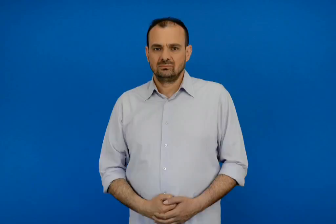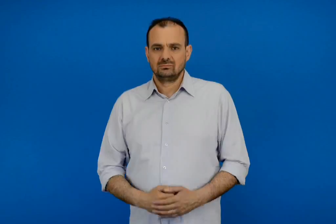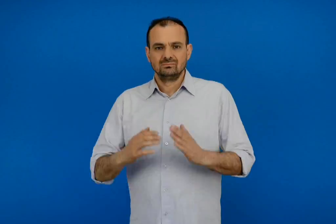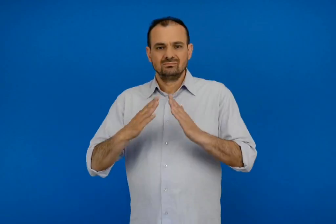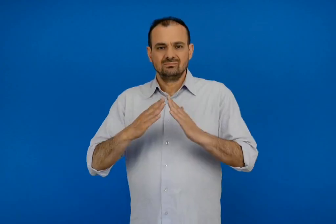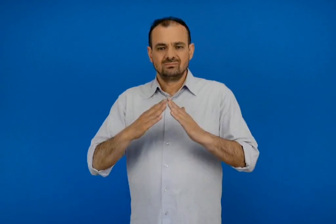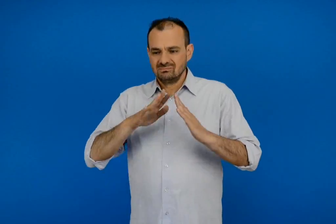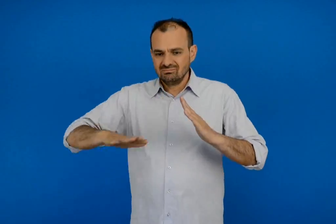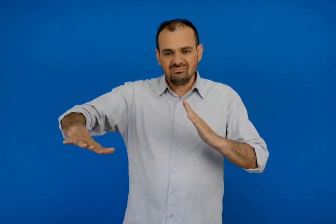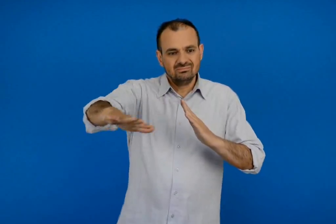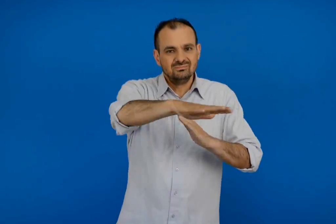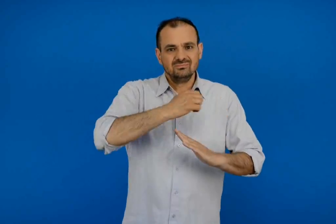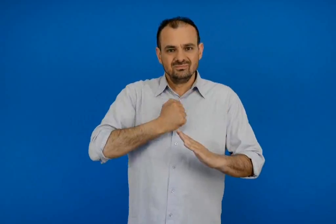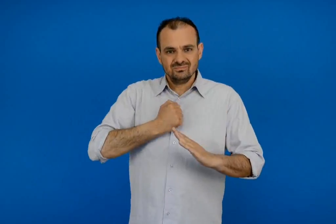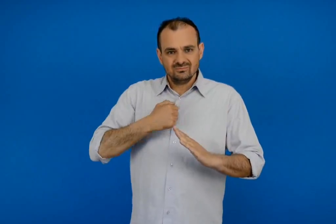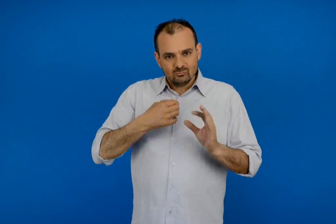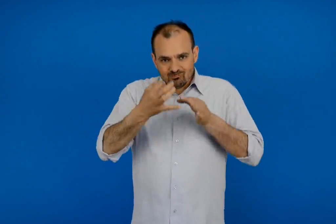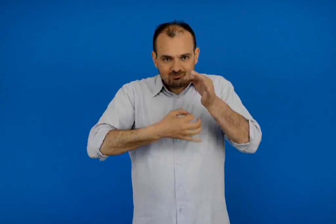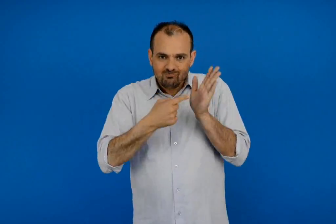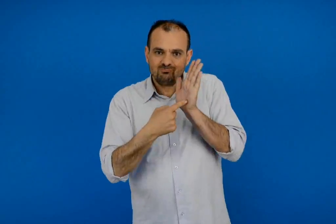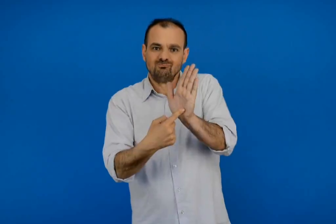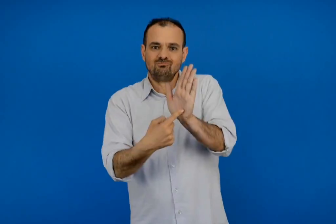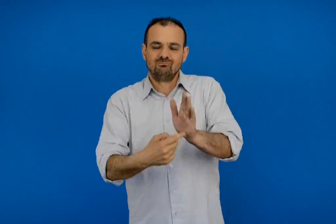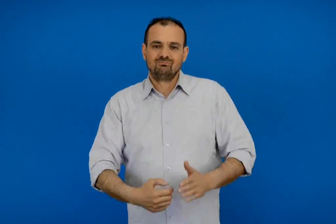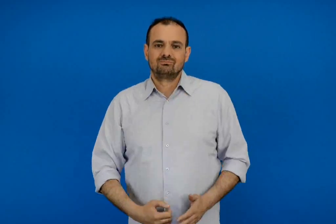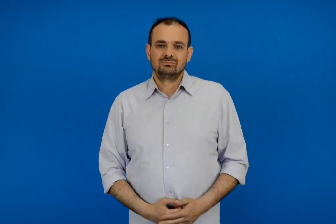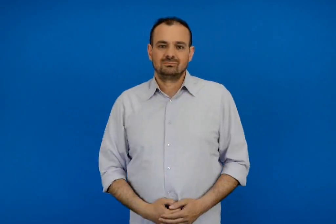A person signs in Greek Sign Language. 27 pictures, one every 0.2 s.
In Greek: παρουσιάζω τη συνοικία μου
